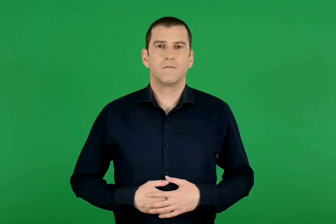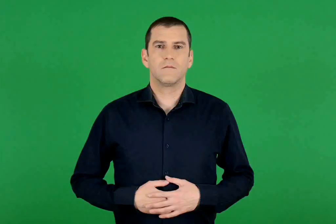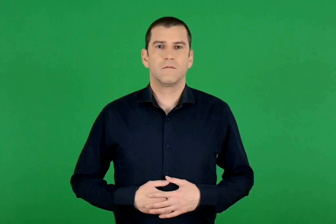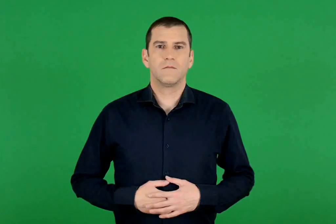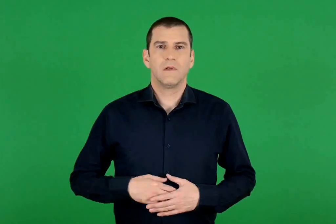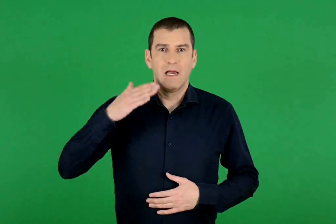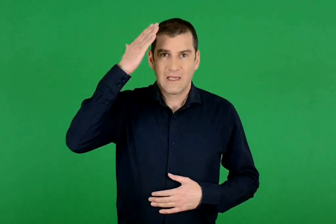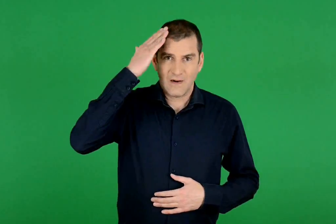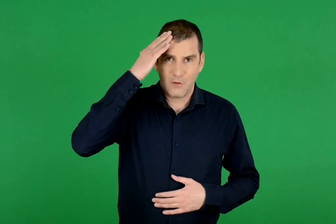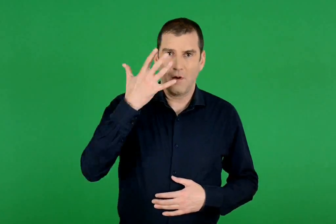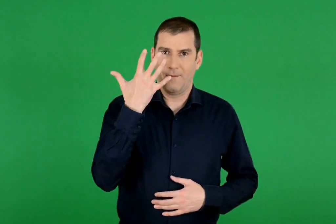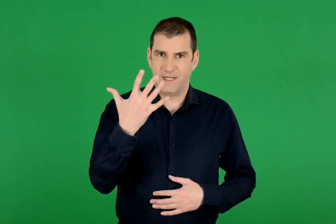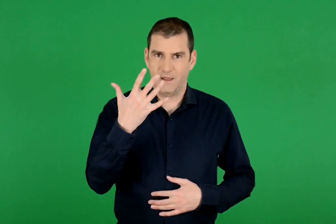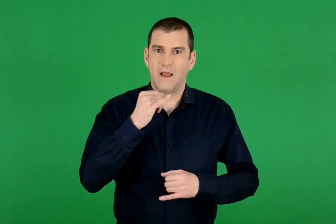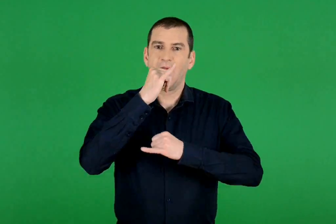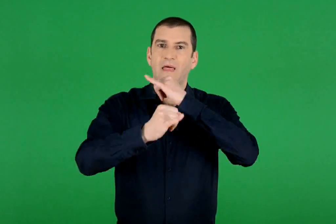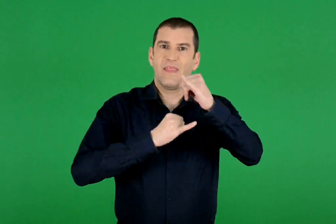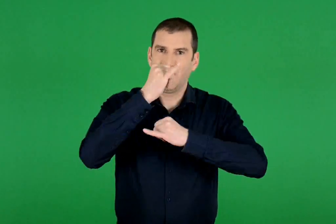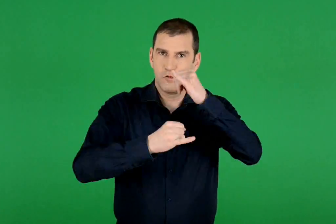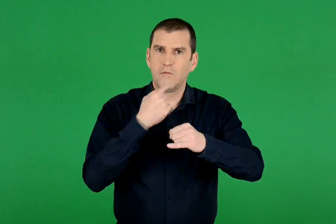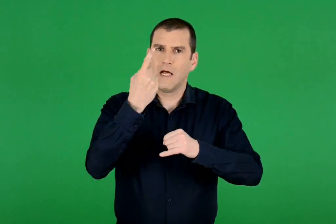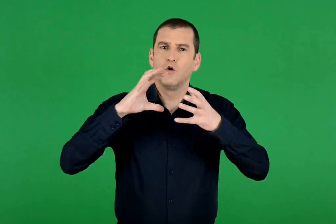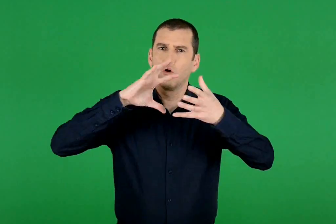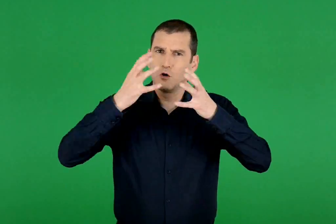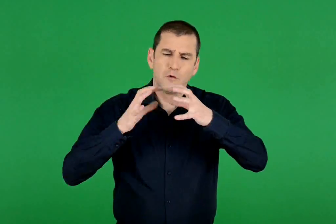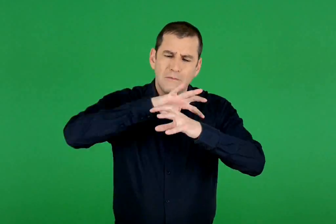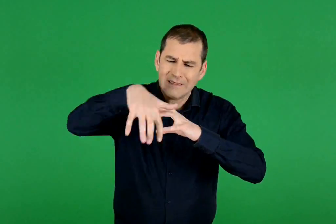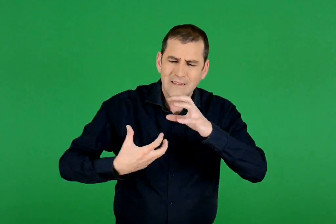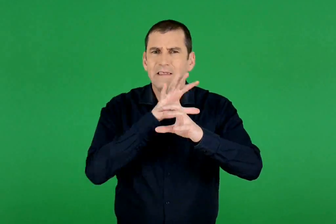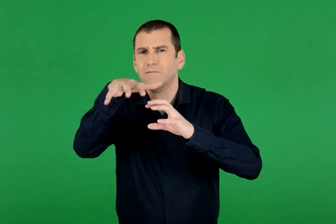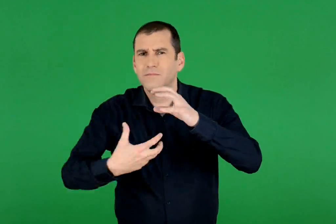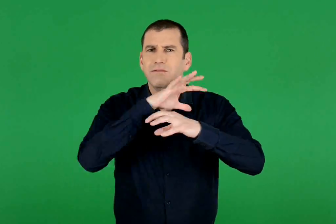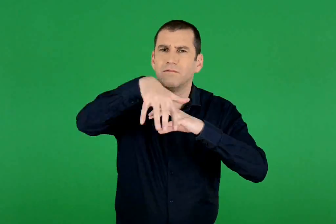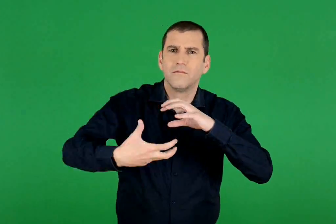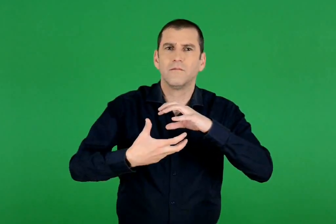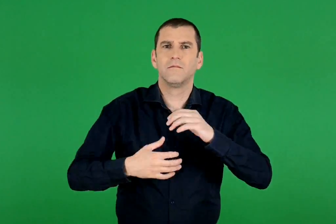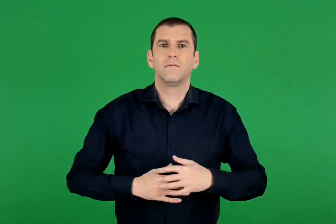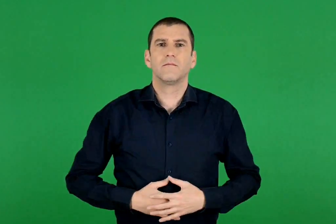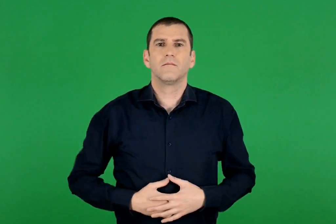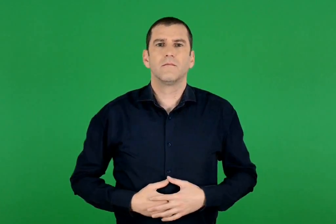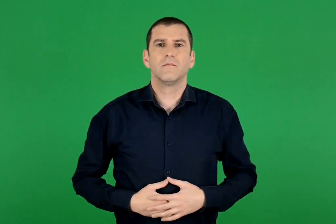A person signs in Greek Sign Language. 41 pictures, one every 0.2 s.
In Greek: κεφάλαιο 5. το διαδίκτυο , ένας πολύπλοκος κόσμος
